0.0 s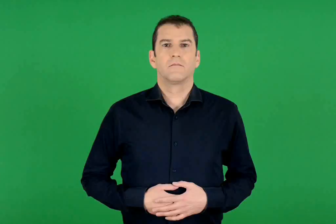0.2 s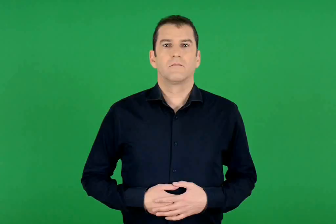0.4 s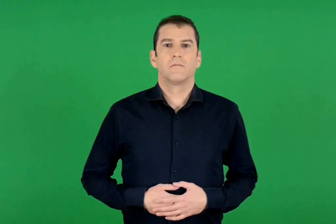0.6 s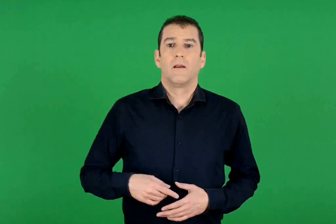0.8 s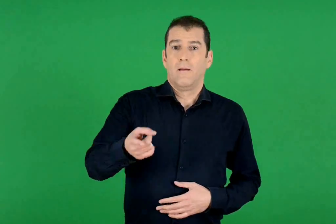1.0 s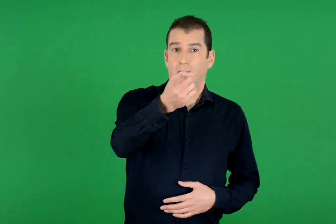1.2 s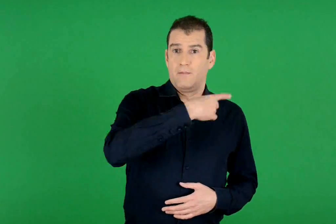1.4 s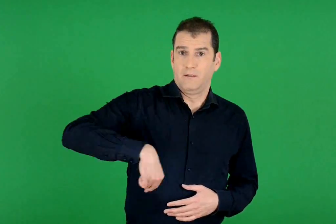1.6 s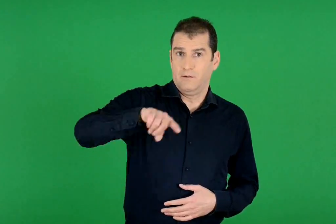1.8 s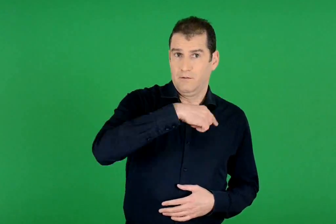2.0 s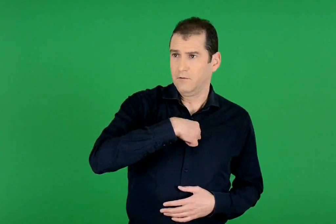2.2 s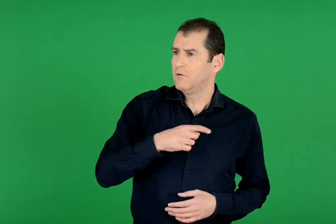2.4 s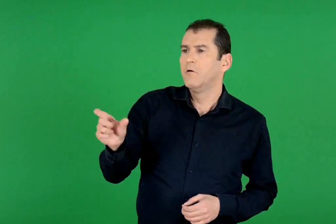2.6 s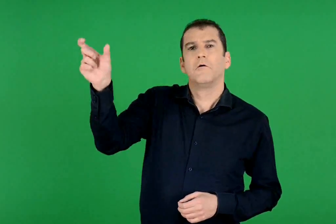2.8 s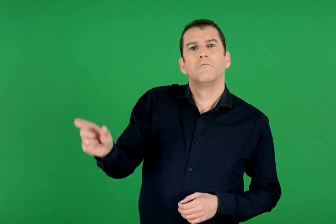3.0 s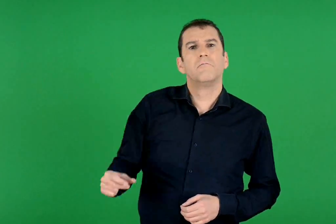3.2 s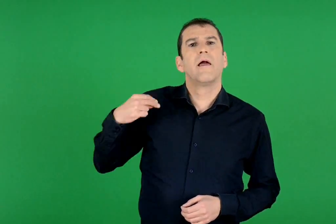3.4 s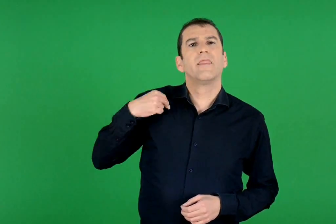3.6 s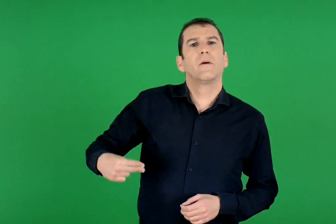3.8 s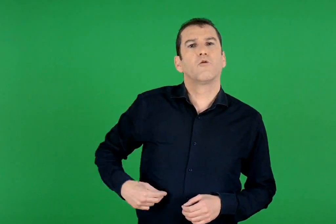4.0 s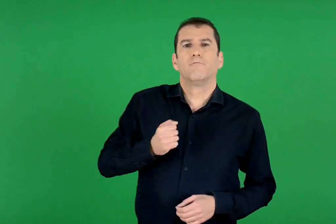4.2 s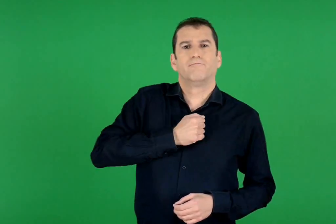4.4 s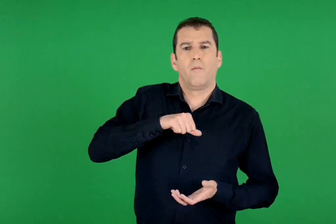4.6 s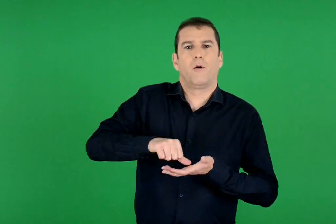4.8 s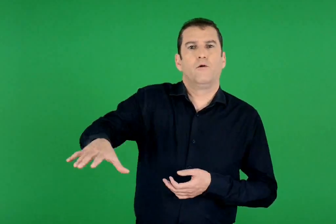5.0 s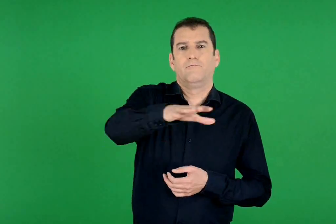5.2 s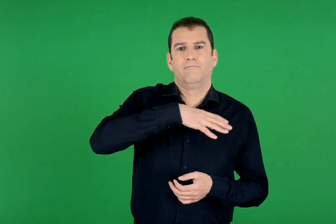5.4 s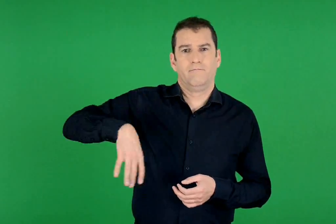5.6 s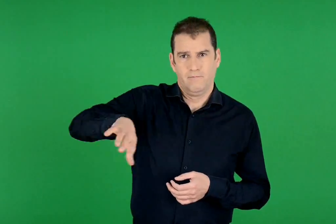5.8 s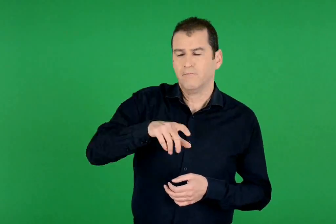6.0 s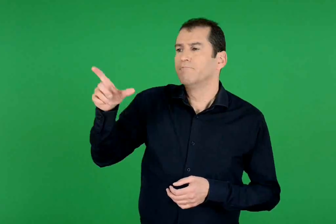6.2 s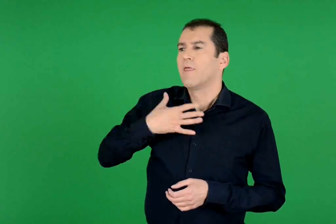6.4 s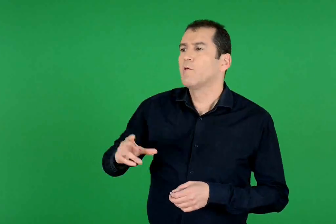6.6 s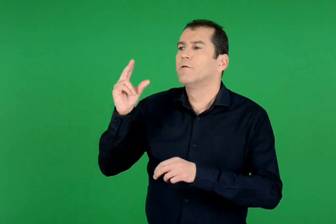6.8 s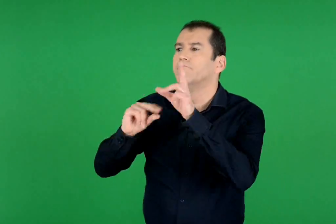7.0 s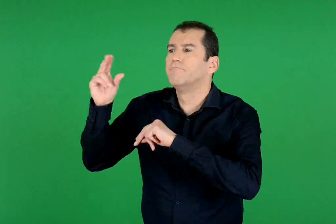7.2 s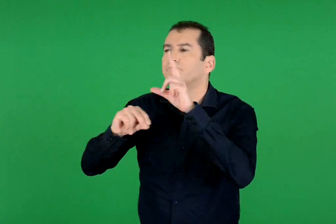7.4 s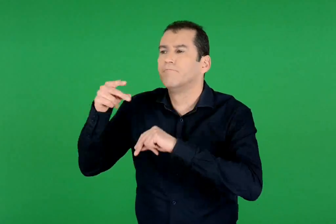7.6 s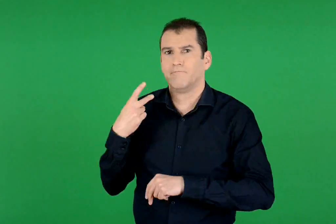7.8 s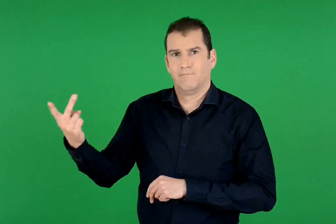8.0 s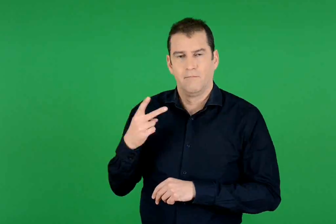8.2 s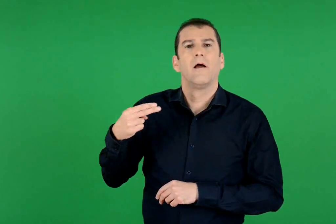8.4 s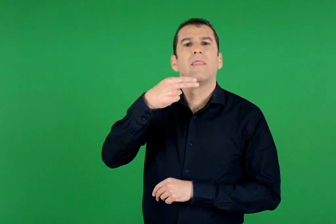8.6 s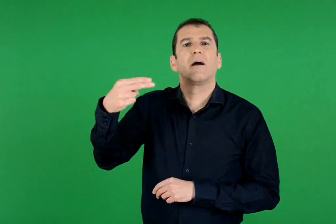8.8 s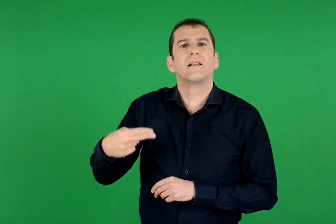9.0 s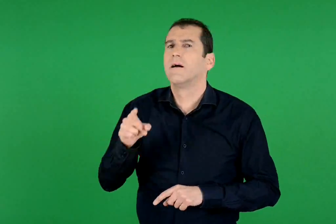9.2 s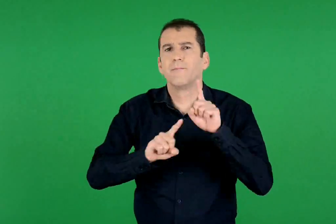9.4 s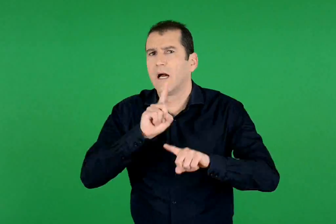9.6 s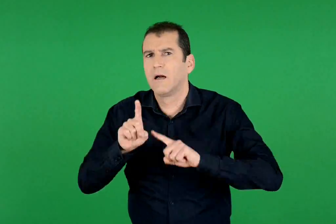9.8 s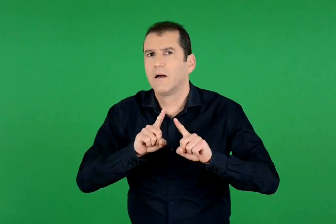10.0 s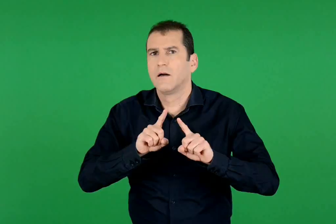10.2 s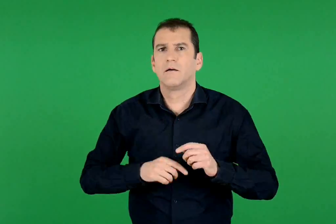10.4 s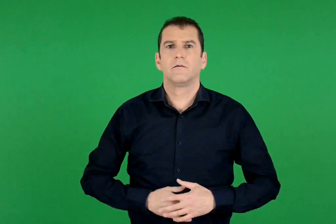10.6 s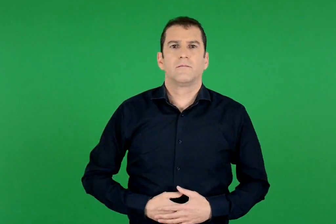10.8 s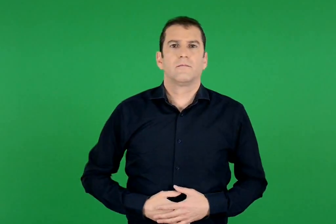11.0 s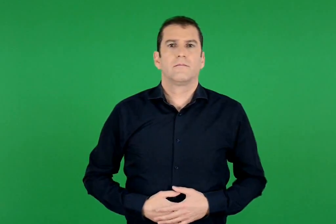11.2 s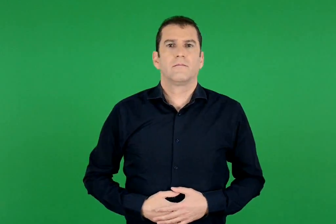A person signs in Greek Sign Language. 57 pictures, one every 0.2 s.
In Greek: εμείς ποια θέματα θα θέλαμε να συζητήσουμε με τον δήμαρχο της πόλης μας ;
